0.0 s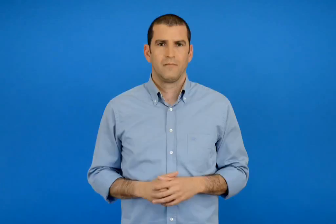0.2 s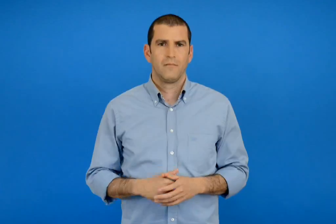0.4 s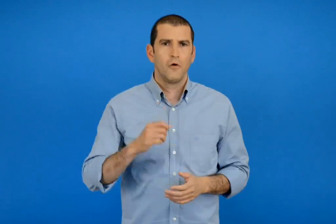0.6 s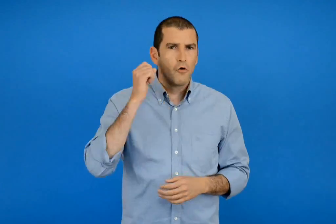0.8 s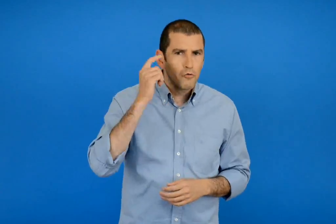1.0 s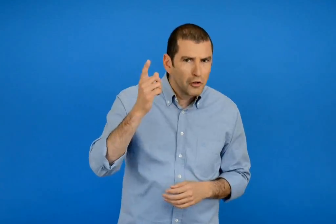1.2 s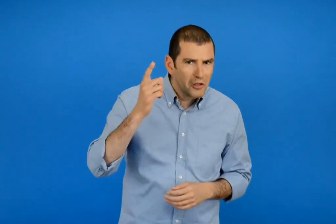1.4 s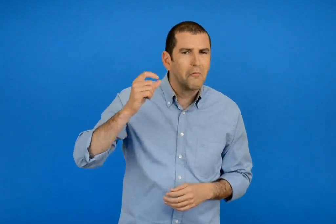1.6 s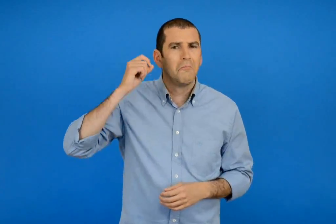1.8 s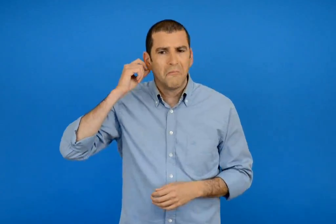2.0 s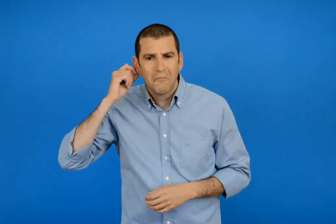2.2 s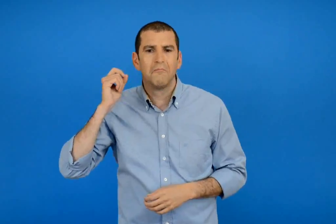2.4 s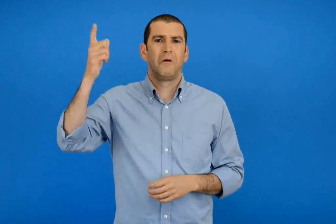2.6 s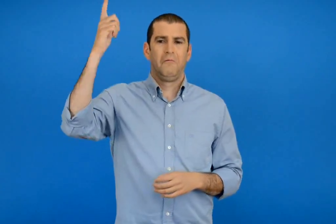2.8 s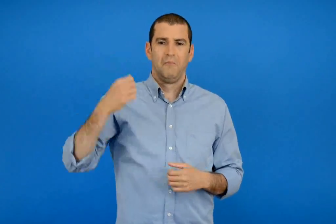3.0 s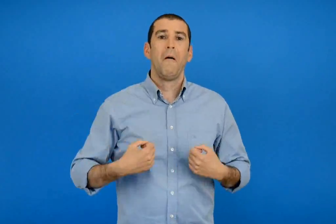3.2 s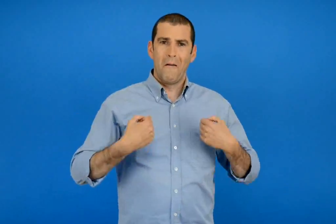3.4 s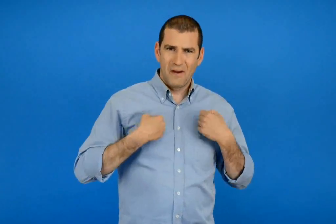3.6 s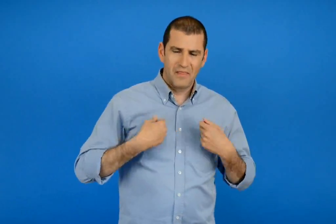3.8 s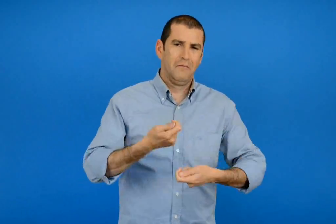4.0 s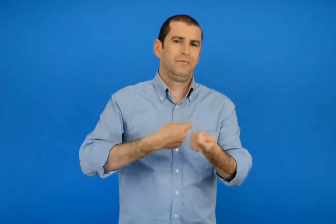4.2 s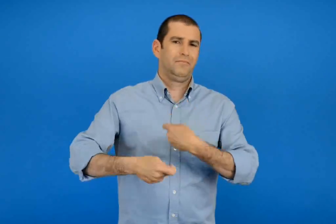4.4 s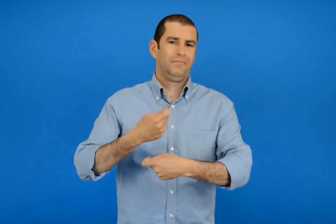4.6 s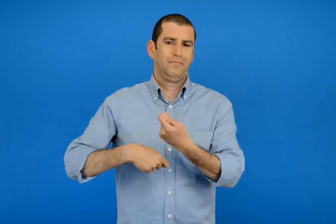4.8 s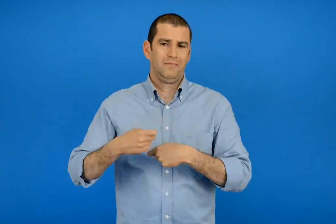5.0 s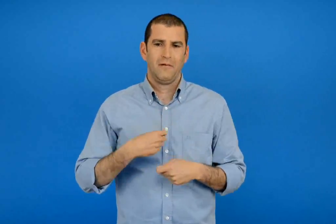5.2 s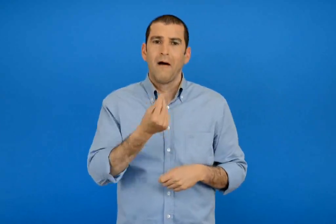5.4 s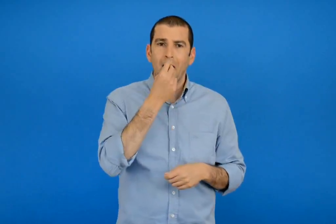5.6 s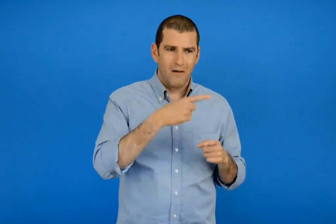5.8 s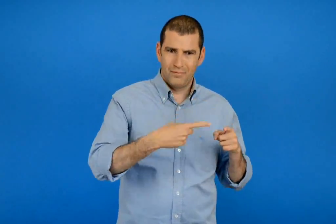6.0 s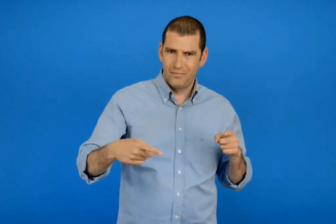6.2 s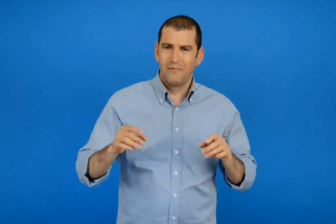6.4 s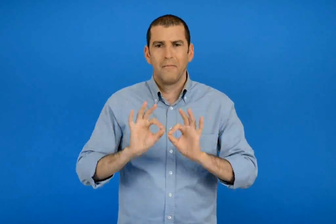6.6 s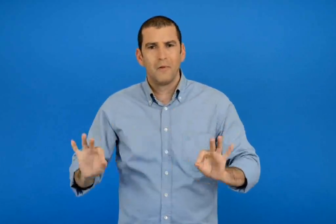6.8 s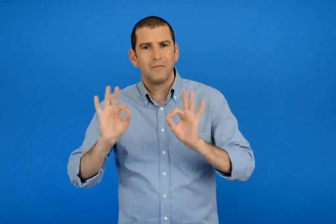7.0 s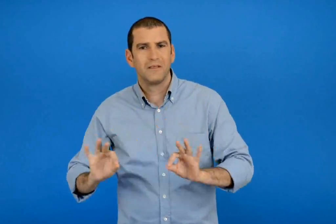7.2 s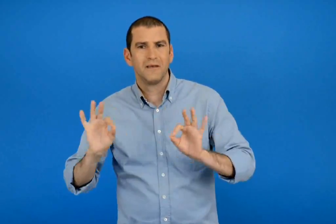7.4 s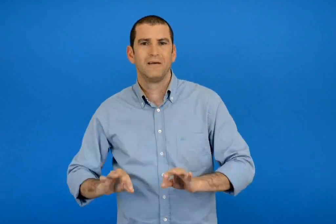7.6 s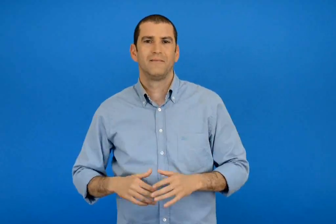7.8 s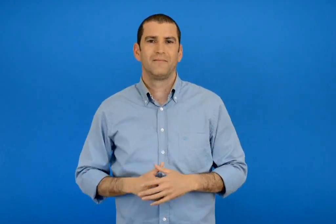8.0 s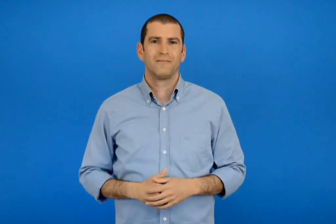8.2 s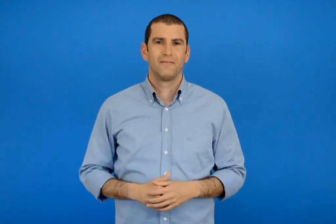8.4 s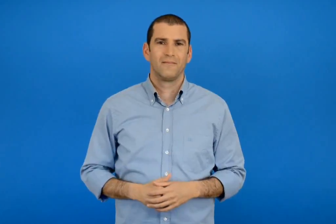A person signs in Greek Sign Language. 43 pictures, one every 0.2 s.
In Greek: τη γιορτή για να γιορτάσεις παιχνίδια θα αγοράσεις και καλούδια θα ετοιμάσεις
